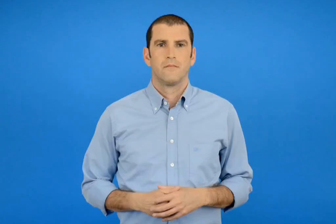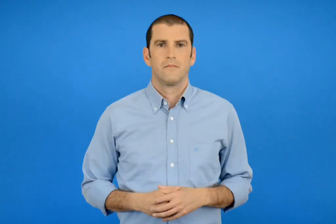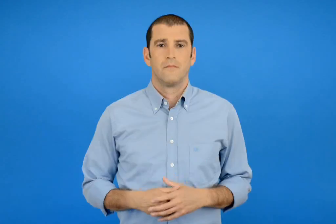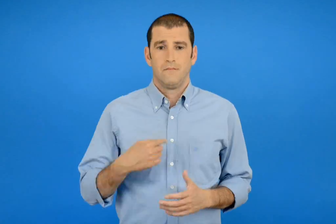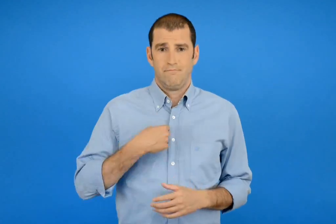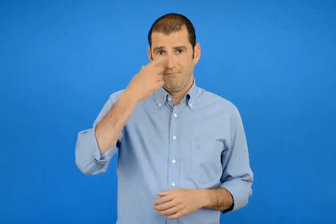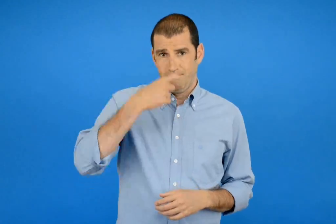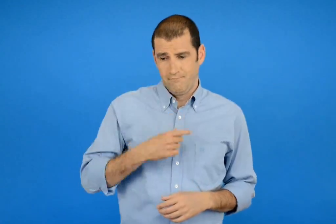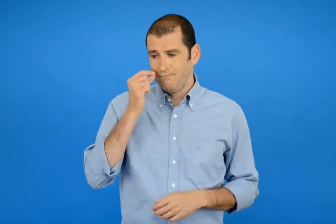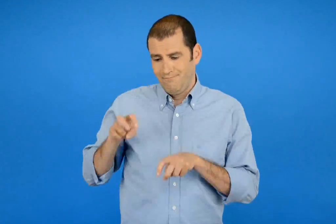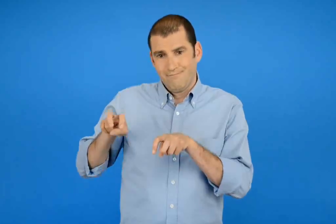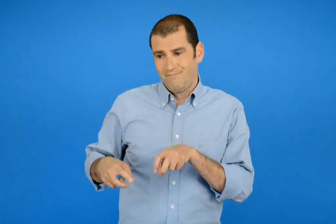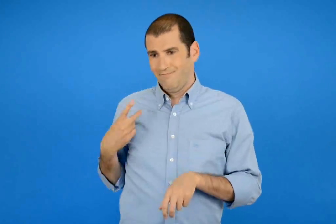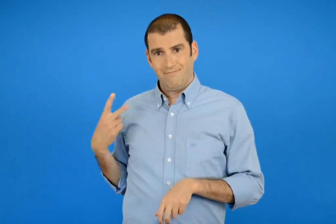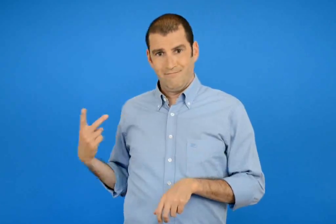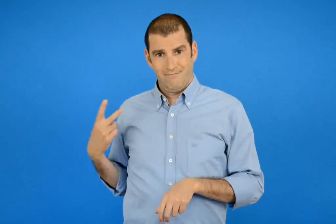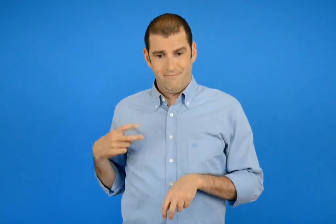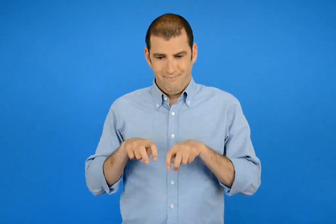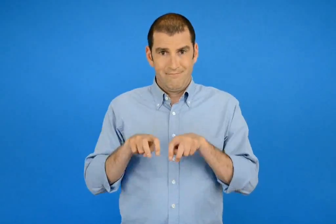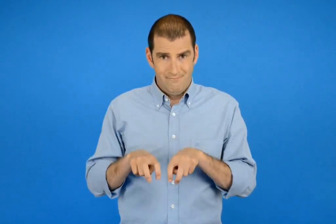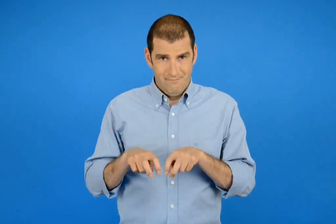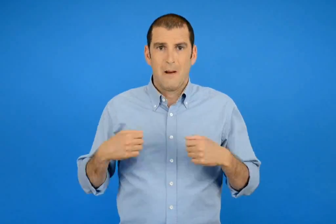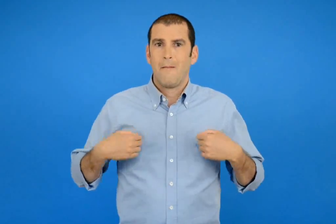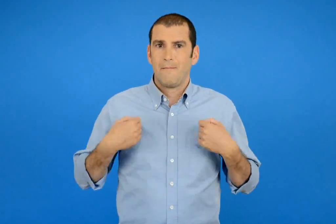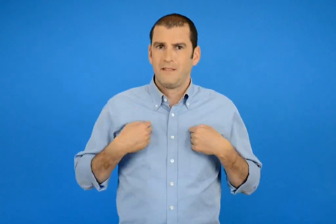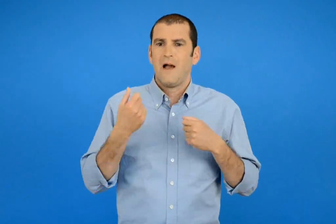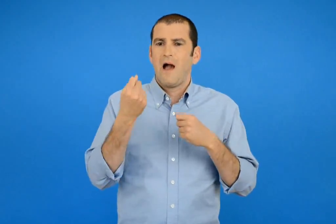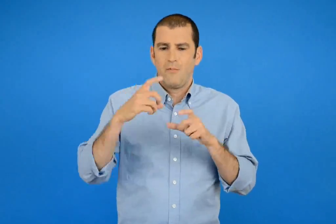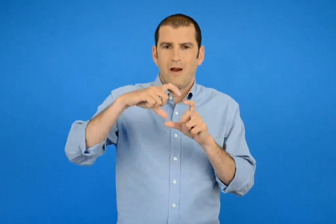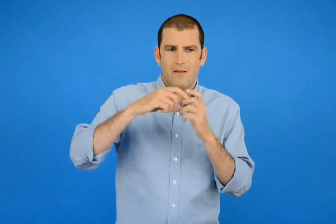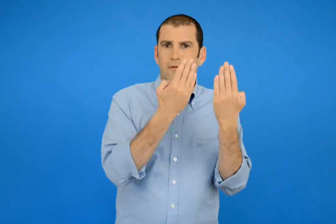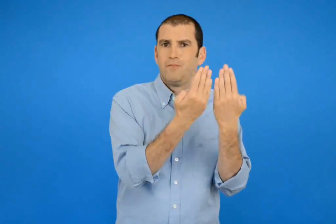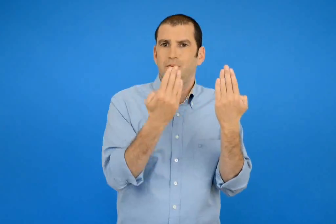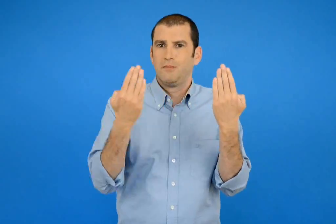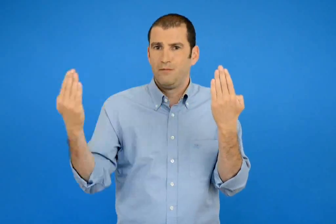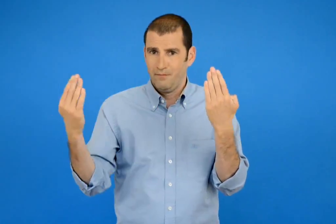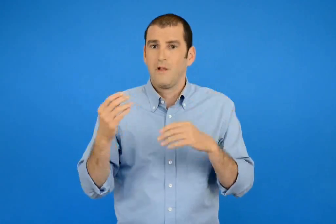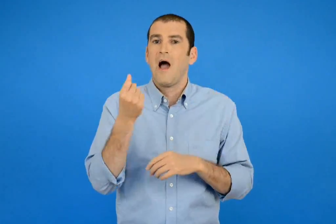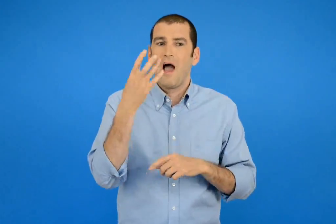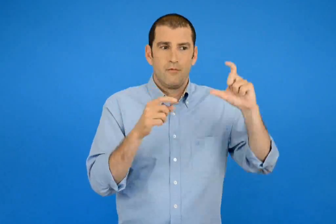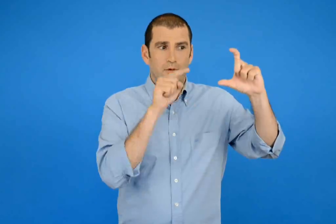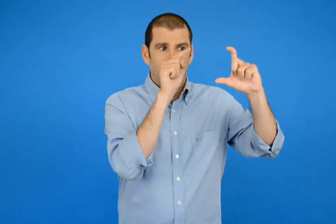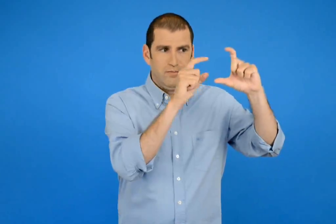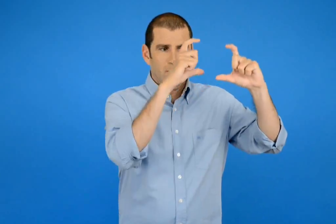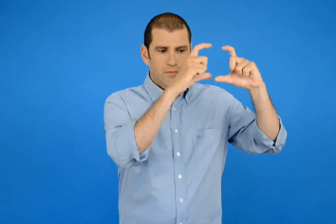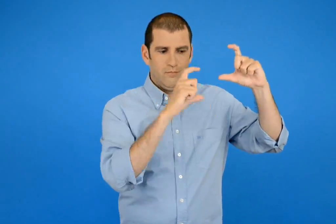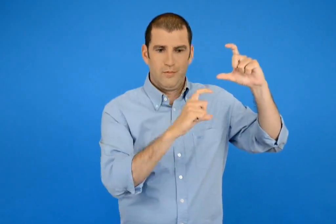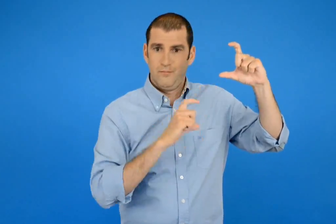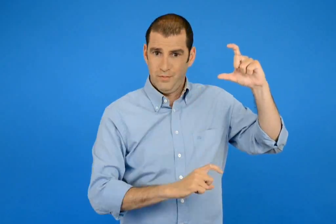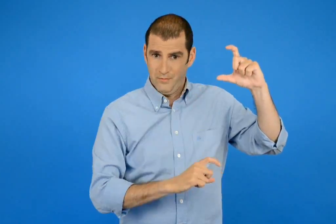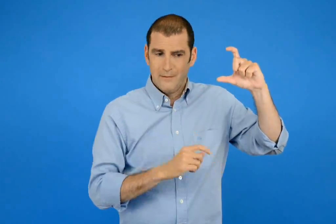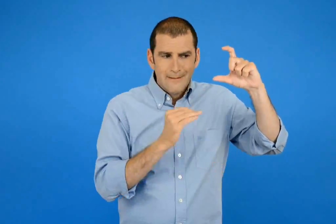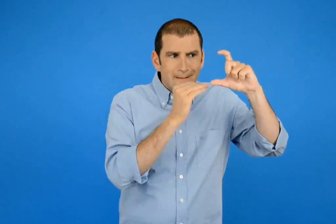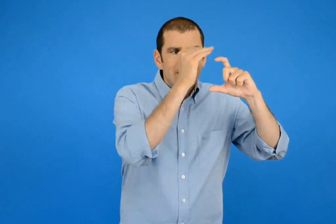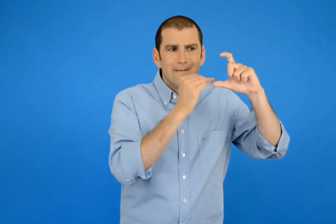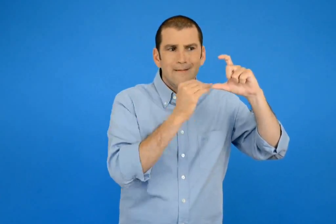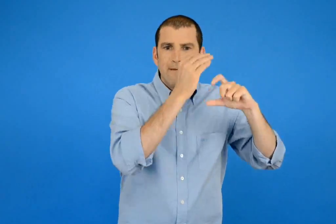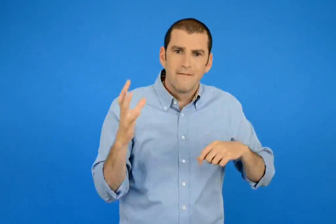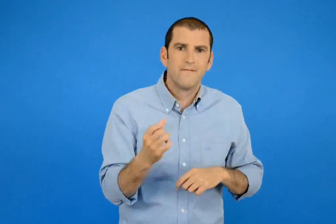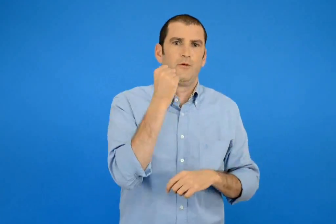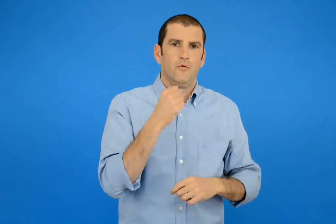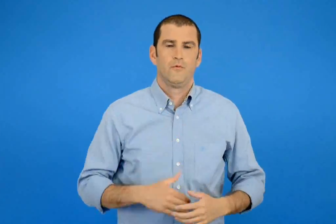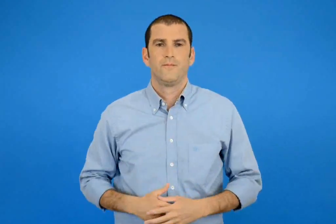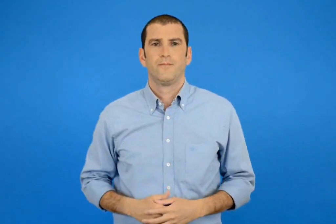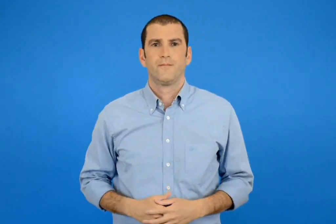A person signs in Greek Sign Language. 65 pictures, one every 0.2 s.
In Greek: παίζω με τον διπλανό μου το παιχνίδι με τις κάρτες και βρίσκω τους πιο κοντινούς αριθμούς στους αριθμούς - στόχους
